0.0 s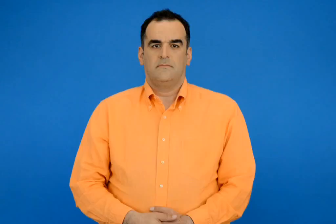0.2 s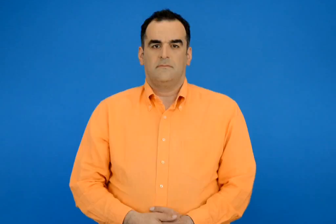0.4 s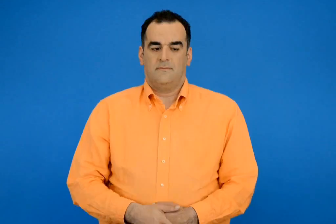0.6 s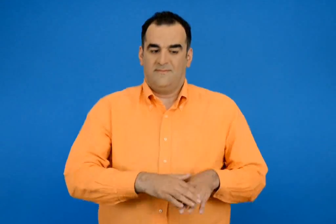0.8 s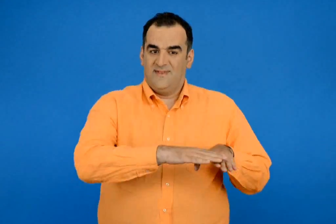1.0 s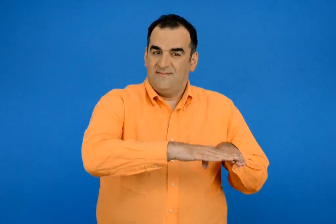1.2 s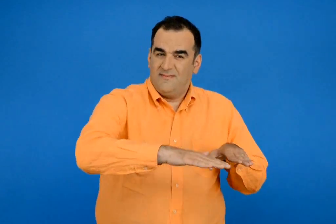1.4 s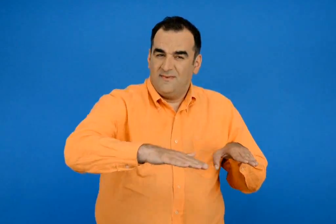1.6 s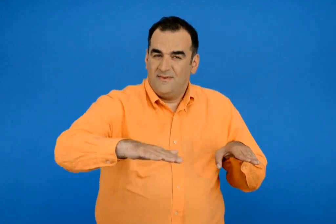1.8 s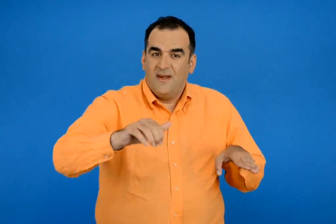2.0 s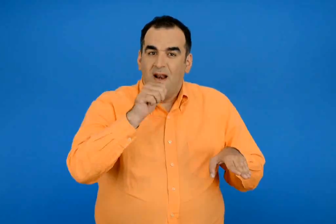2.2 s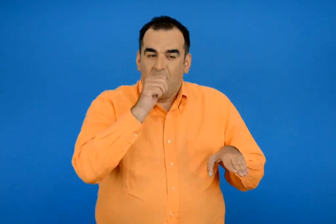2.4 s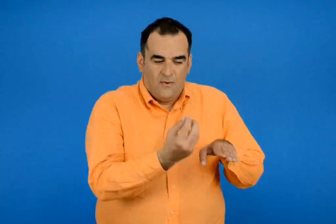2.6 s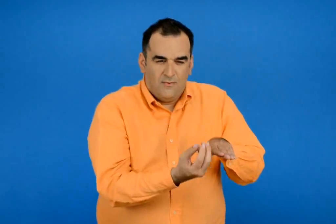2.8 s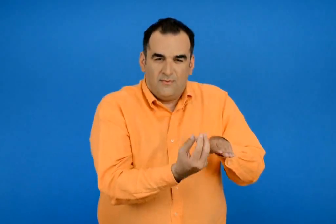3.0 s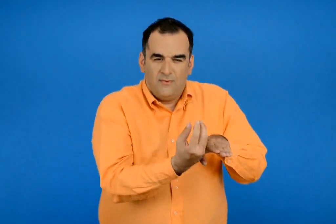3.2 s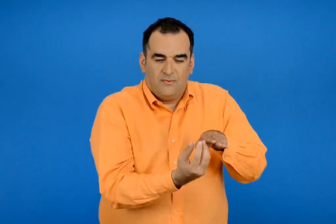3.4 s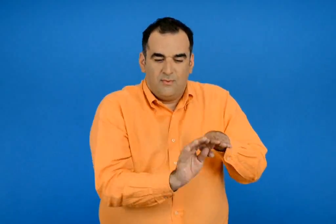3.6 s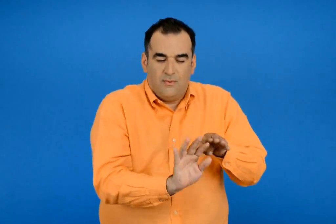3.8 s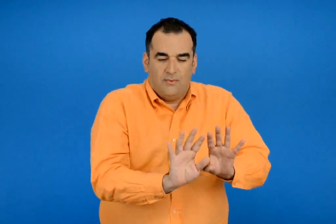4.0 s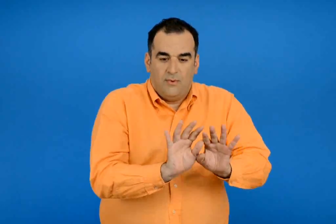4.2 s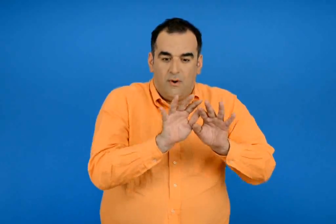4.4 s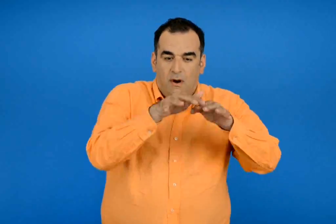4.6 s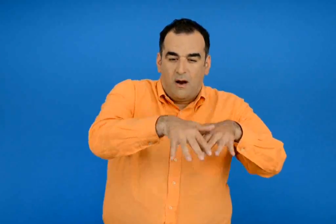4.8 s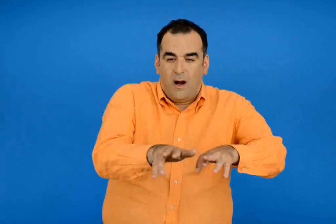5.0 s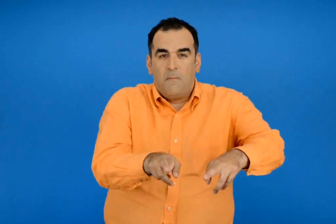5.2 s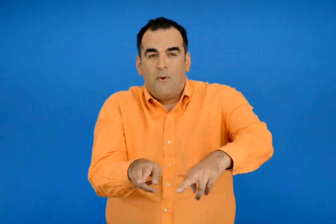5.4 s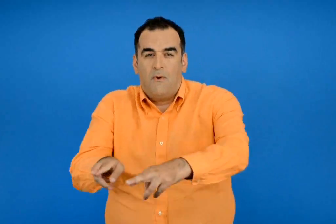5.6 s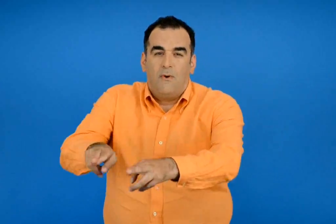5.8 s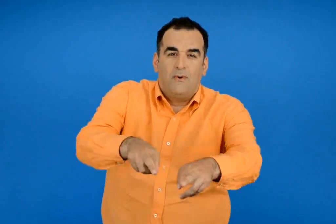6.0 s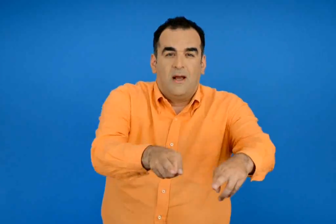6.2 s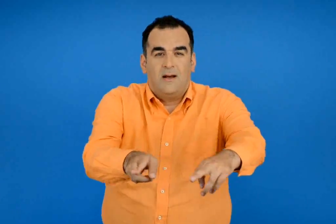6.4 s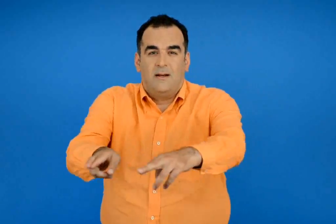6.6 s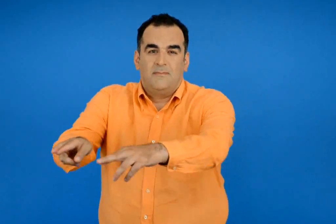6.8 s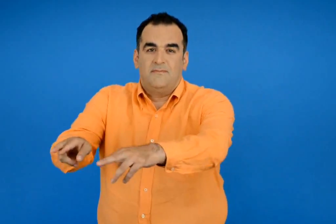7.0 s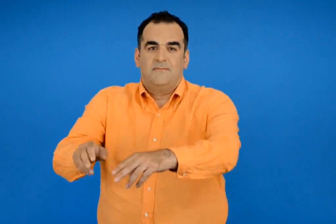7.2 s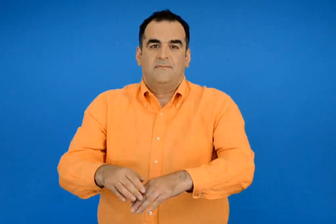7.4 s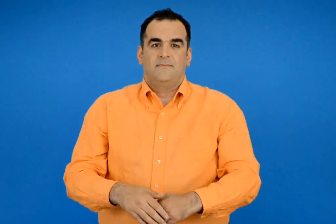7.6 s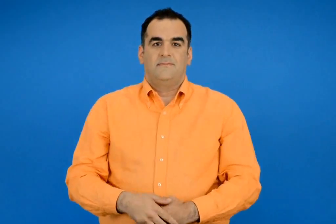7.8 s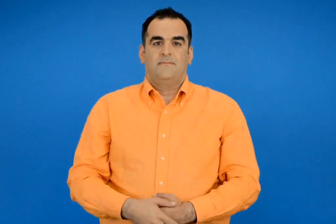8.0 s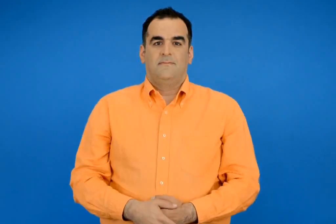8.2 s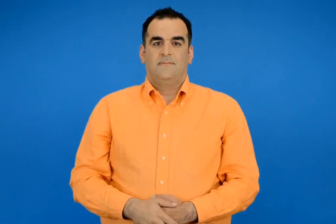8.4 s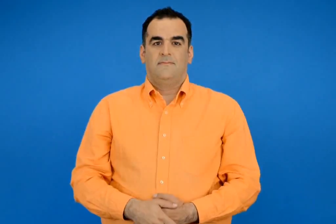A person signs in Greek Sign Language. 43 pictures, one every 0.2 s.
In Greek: τα ποταμιά ξεκινούν από τις πήγες δηλαδή τα σημεία από οπού αναβλύζει το νερό μέσα από τη γη
